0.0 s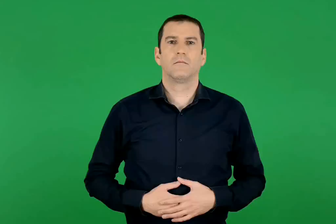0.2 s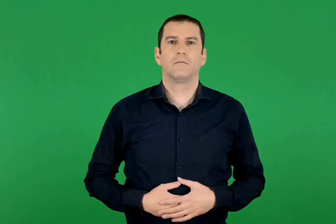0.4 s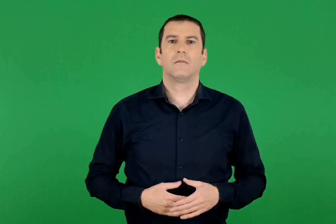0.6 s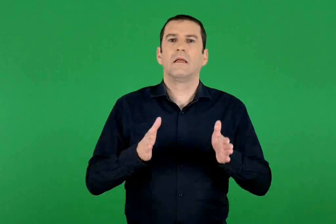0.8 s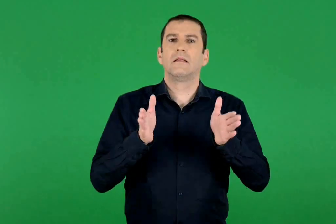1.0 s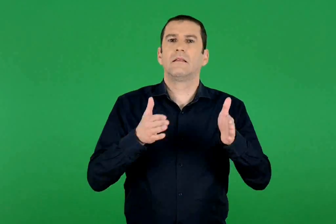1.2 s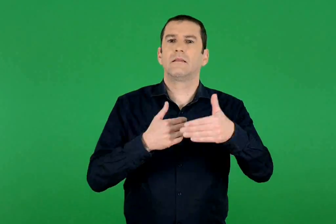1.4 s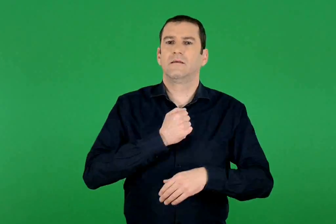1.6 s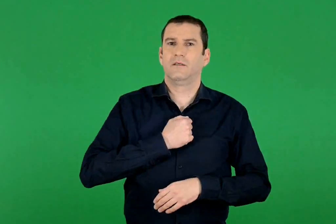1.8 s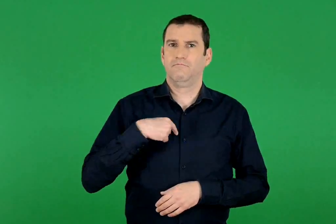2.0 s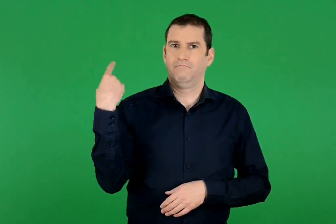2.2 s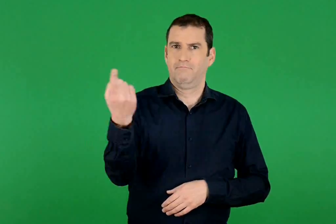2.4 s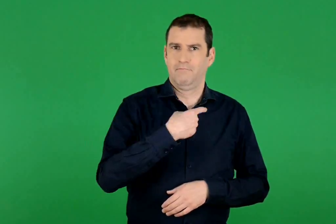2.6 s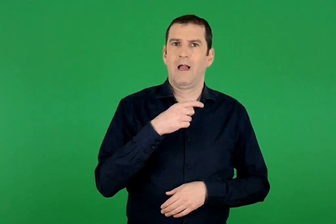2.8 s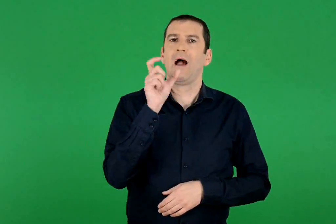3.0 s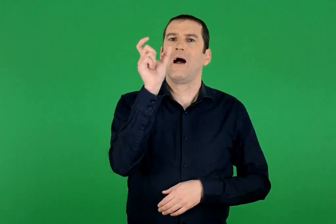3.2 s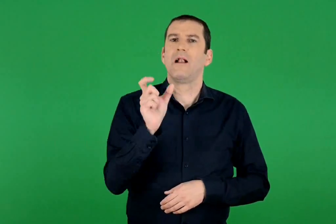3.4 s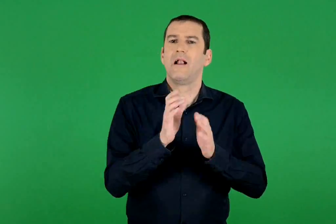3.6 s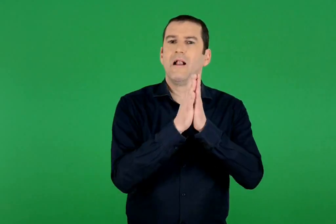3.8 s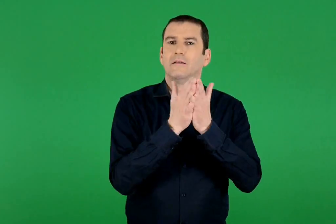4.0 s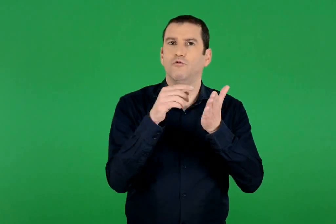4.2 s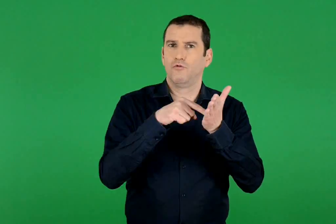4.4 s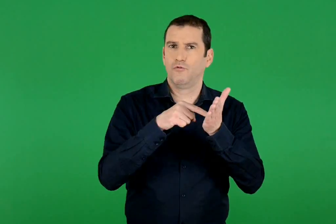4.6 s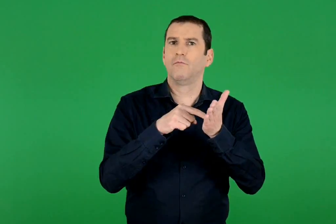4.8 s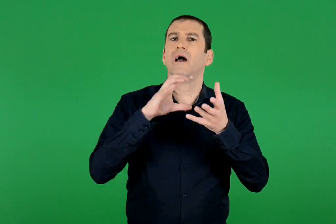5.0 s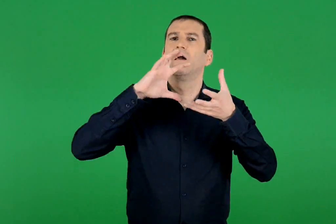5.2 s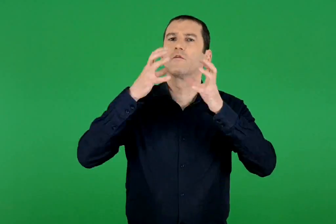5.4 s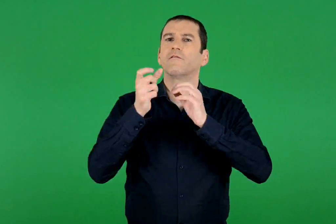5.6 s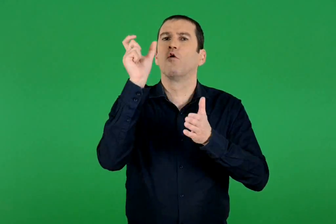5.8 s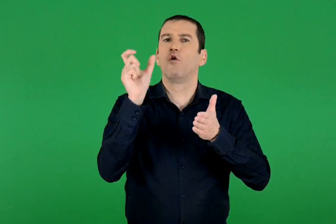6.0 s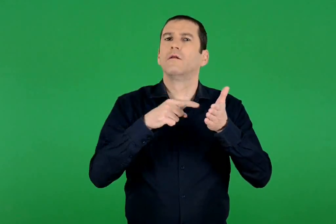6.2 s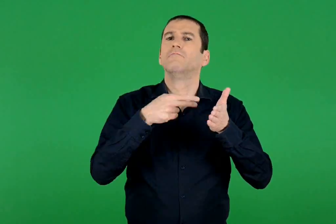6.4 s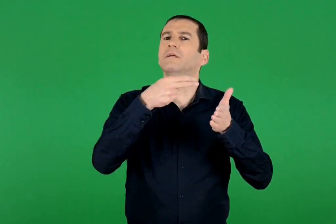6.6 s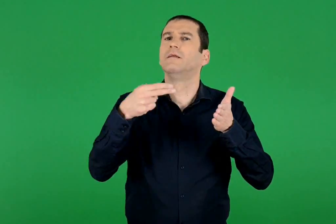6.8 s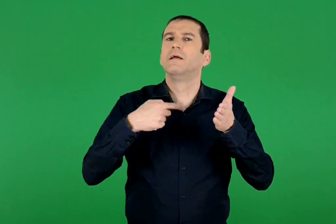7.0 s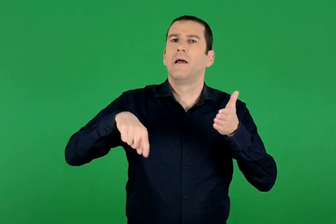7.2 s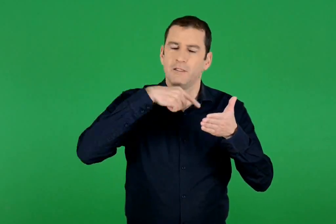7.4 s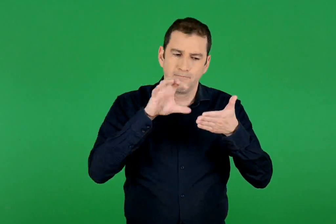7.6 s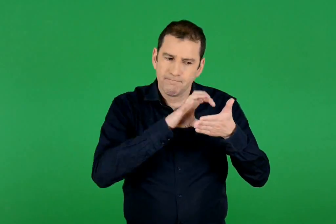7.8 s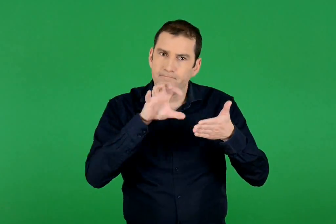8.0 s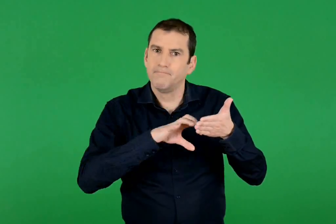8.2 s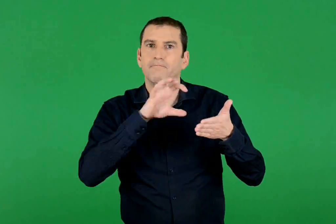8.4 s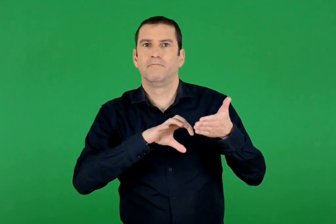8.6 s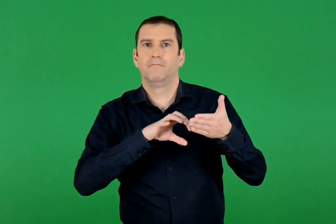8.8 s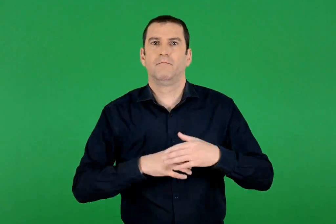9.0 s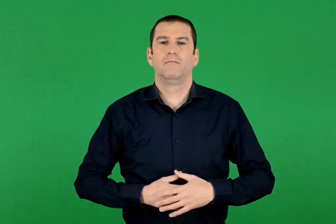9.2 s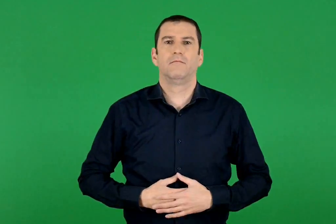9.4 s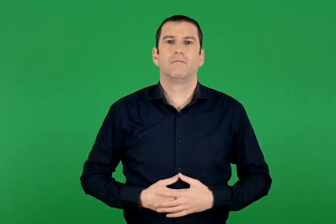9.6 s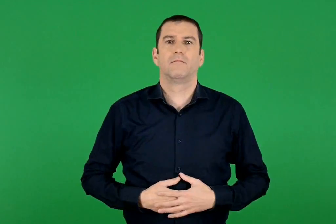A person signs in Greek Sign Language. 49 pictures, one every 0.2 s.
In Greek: αναζητούμε στο λεξικό της τάξης μας τη σημασία των γεωγραφικών όρων:
